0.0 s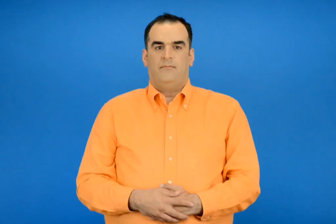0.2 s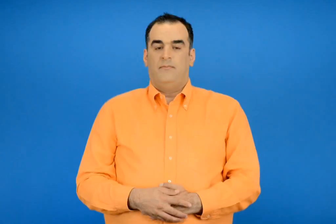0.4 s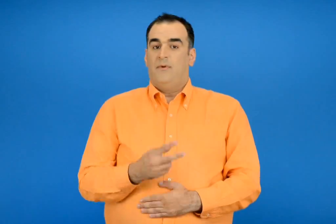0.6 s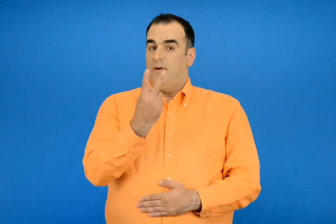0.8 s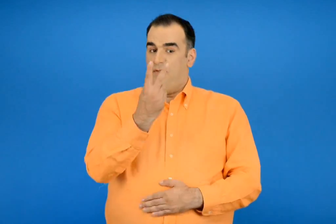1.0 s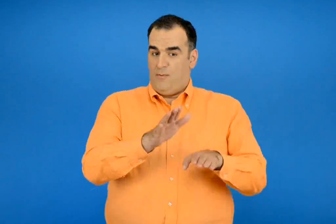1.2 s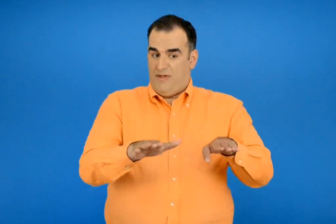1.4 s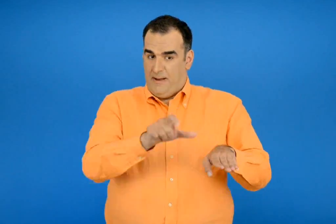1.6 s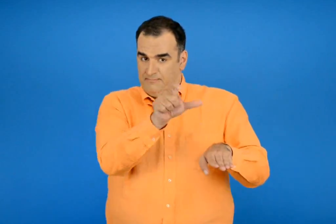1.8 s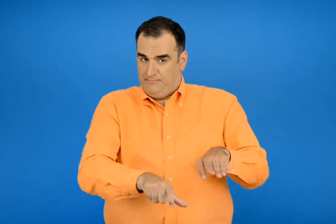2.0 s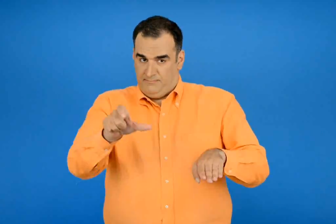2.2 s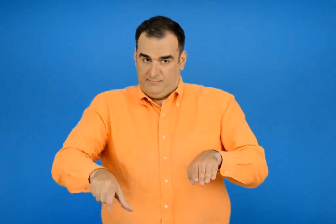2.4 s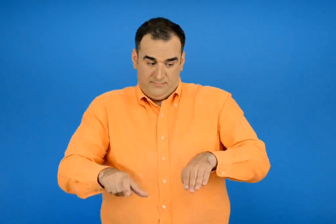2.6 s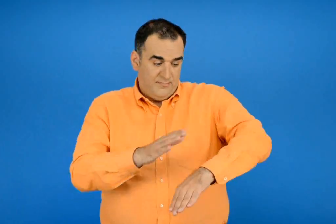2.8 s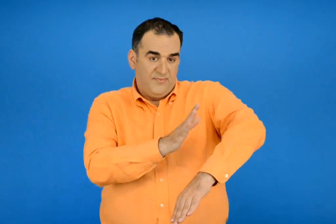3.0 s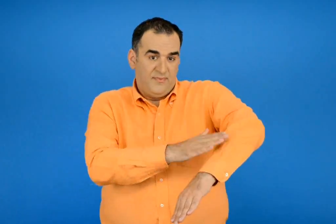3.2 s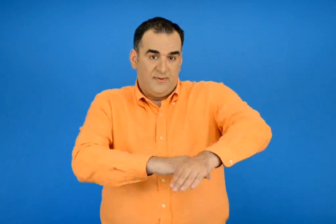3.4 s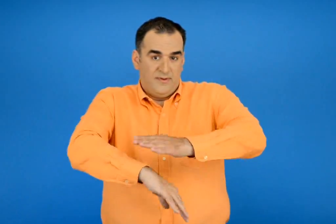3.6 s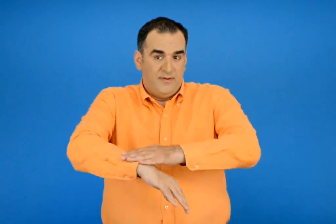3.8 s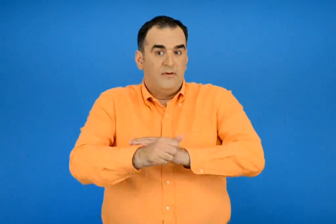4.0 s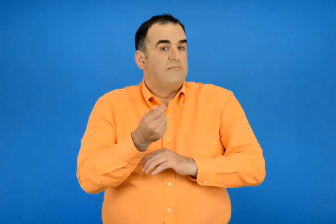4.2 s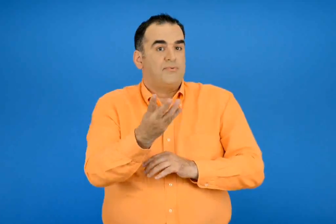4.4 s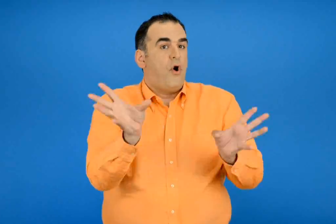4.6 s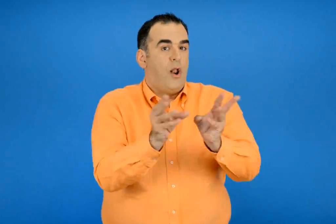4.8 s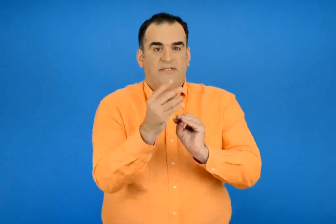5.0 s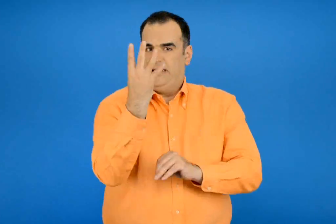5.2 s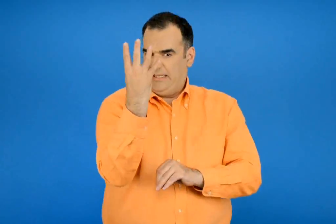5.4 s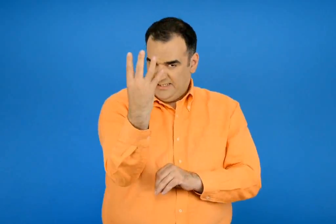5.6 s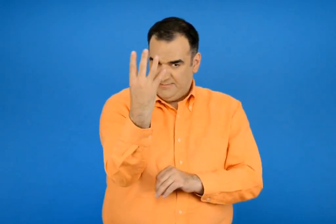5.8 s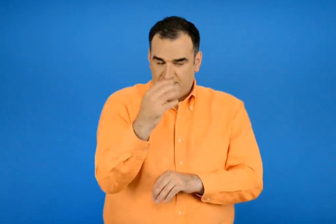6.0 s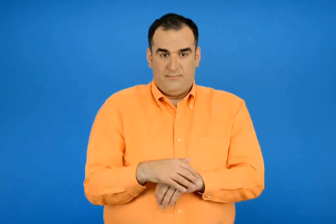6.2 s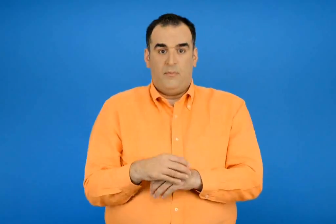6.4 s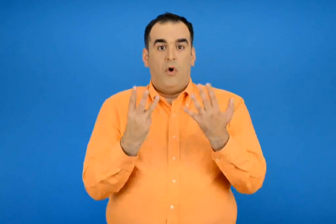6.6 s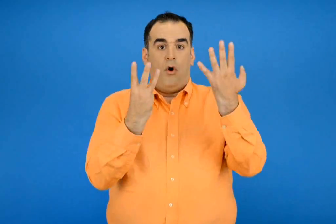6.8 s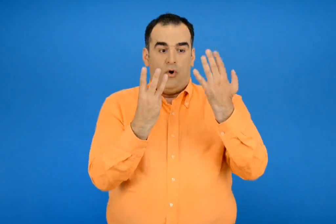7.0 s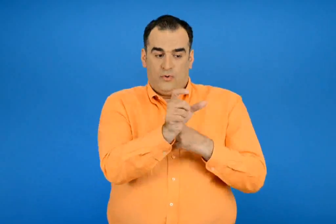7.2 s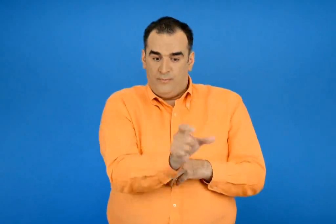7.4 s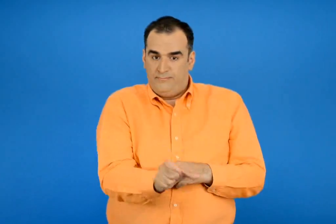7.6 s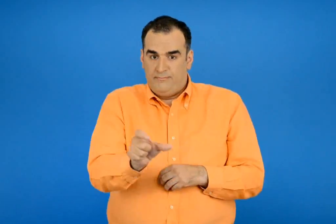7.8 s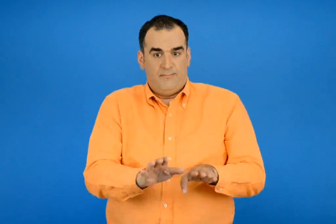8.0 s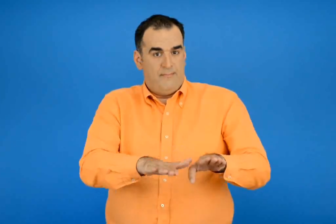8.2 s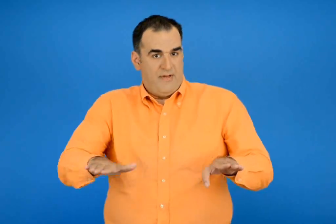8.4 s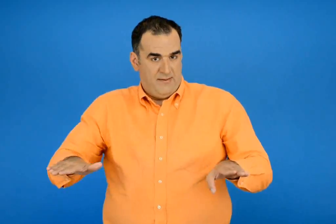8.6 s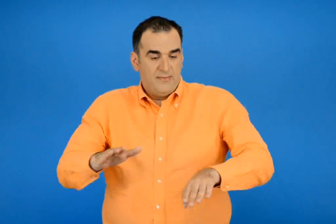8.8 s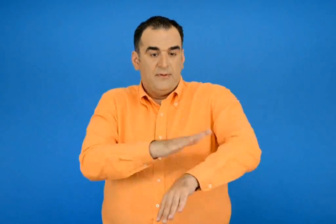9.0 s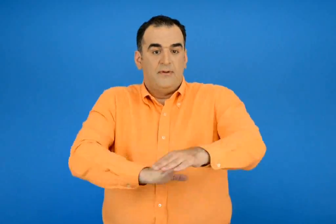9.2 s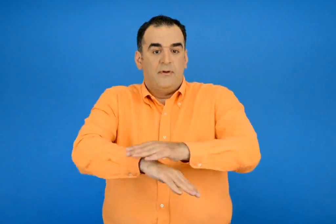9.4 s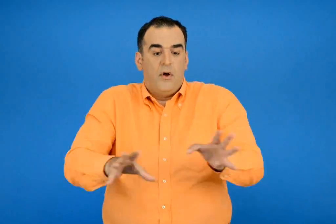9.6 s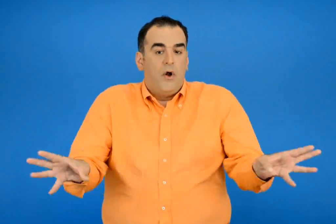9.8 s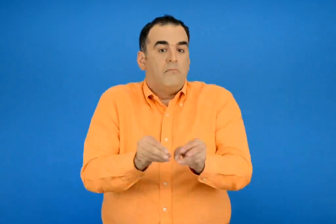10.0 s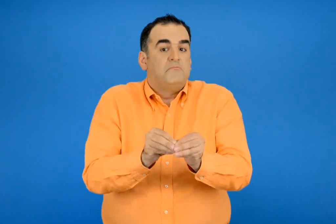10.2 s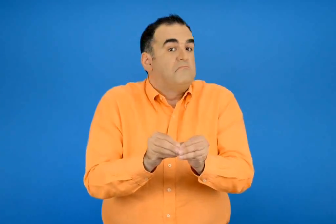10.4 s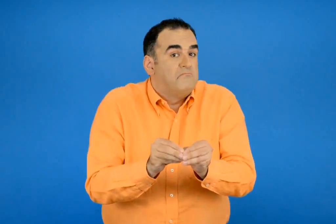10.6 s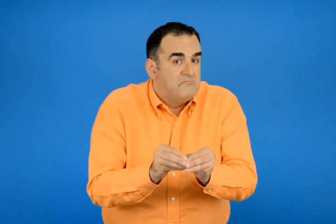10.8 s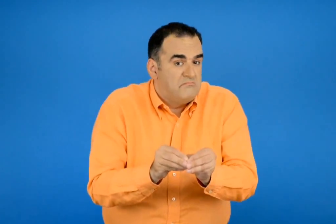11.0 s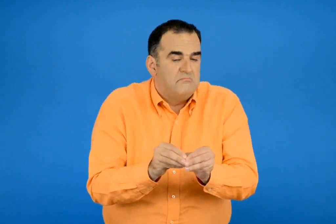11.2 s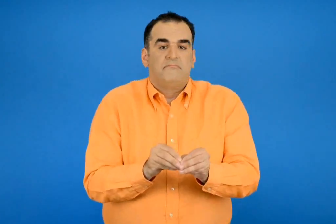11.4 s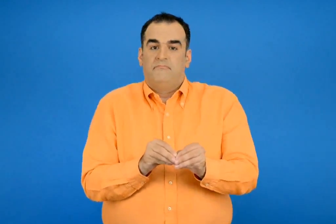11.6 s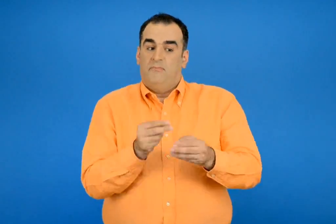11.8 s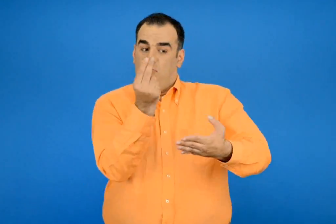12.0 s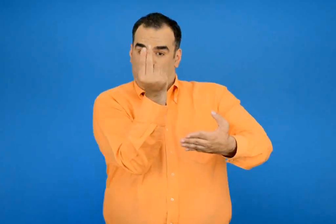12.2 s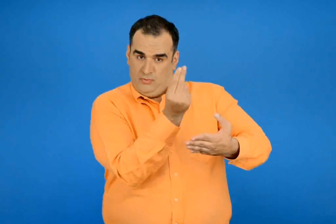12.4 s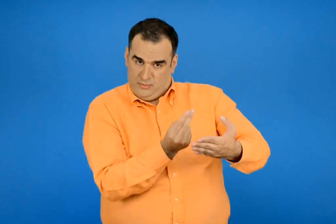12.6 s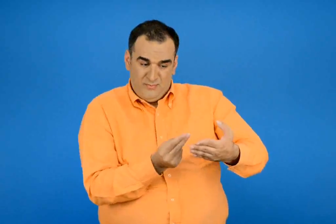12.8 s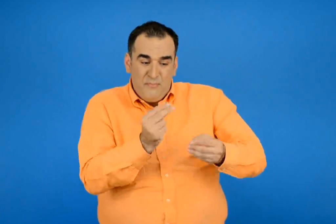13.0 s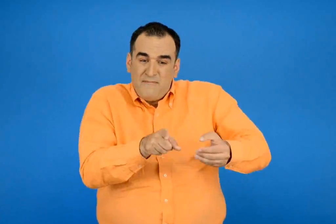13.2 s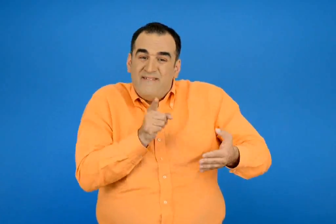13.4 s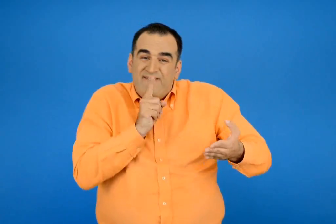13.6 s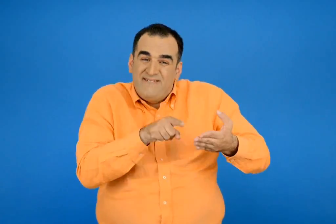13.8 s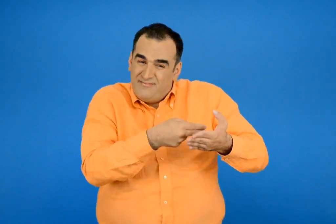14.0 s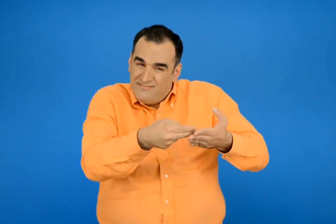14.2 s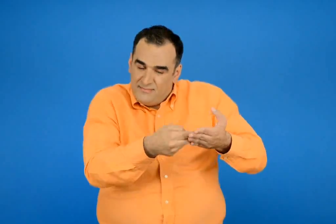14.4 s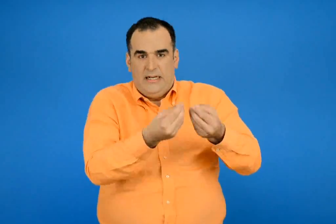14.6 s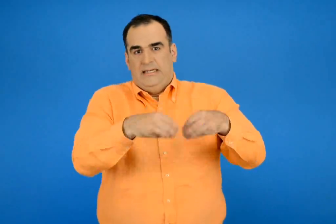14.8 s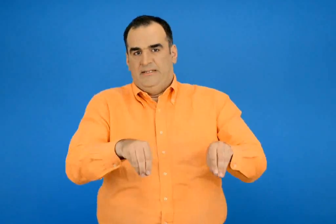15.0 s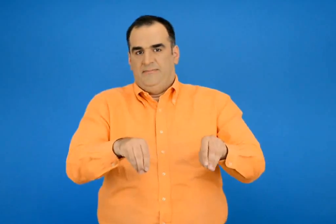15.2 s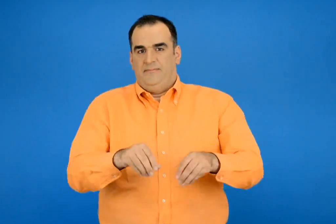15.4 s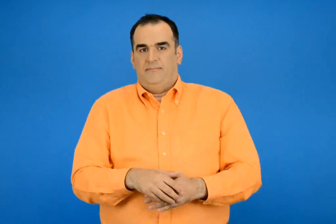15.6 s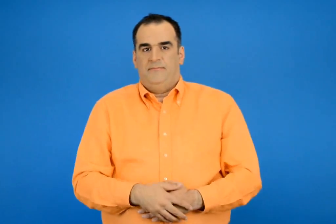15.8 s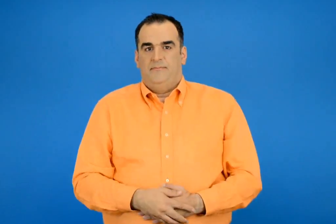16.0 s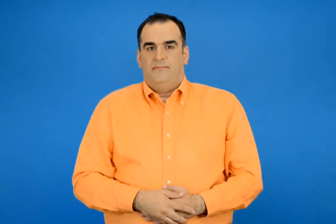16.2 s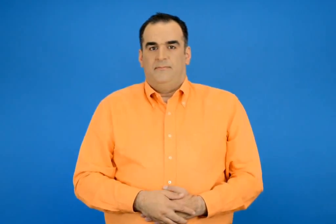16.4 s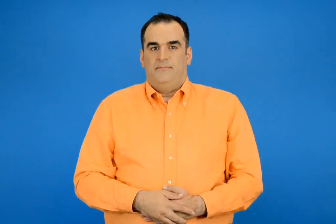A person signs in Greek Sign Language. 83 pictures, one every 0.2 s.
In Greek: τα 2 παιδιά έχουν συνολικά 4 χεριά τα 8 παιδιά ποσά χεριά έχουν συνολικά ; ζωγραφίζω και λύνω το πρόβλημα
